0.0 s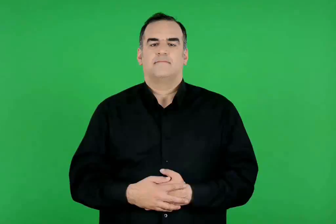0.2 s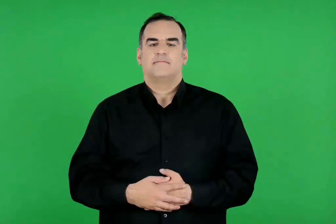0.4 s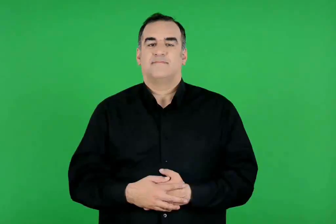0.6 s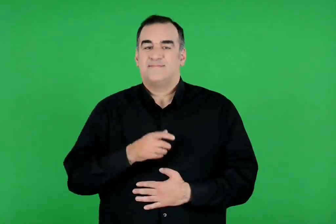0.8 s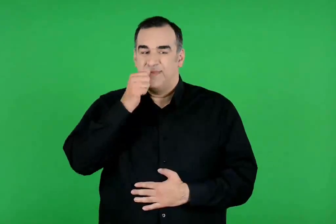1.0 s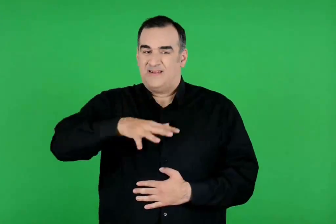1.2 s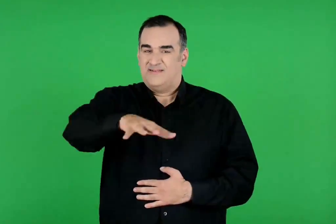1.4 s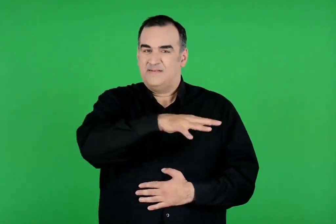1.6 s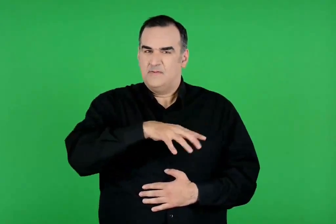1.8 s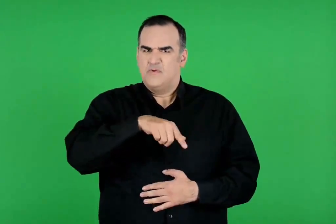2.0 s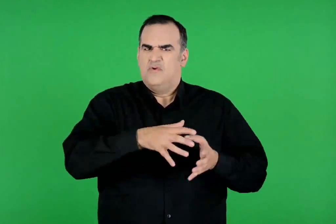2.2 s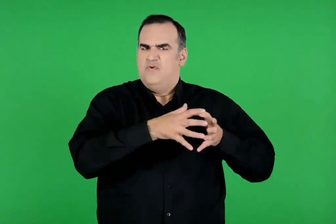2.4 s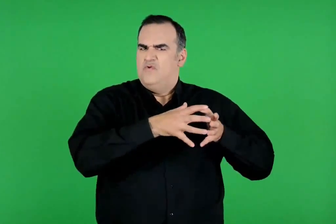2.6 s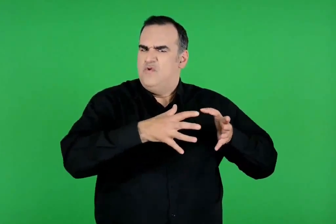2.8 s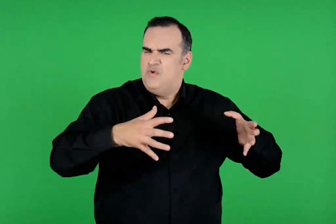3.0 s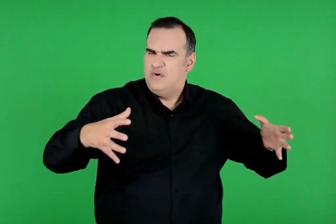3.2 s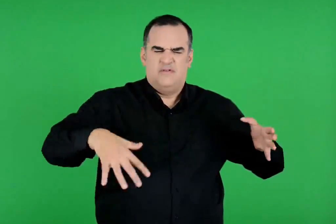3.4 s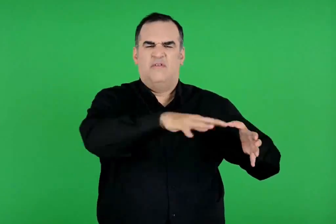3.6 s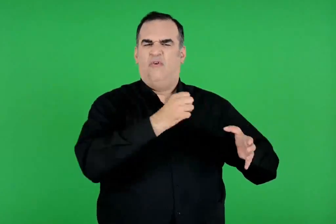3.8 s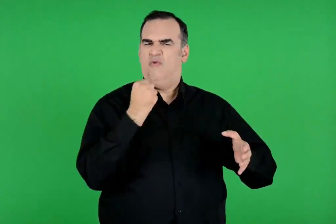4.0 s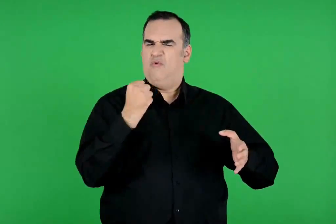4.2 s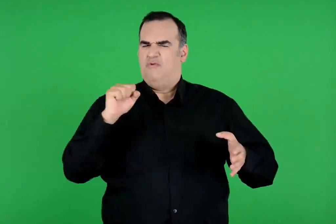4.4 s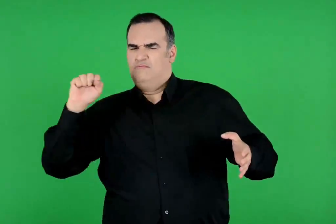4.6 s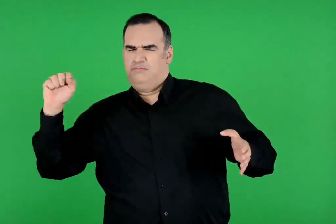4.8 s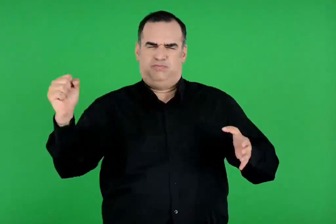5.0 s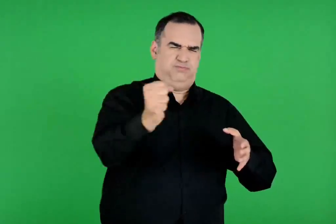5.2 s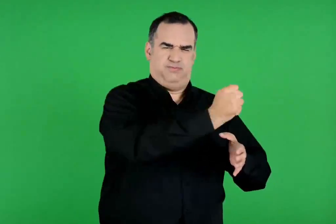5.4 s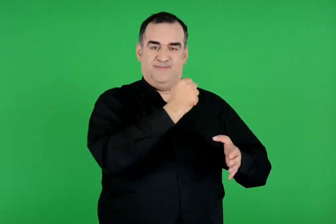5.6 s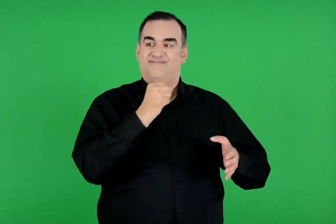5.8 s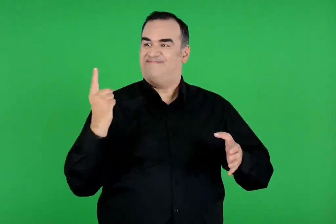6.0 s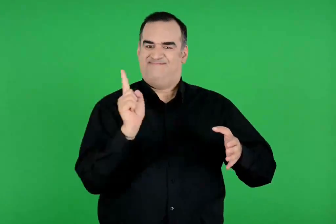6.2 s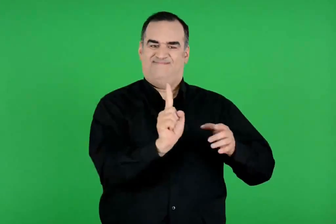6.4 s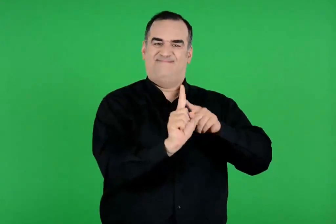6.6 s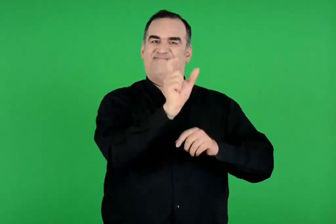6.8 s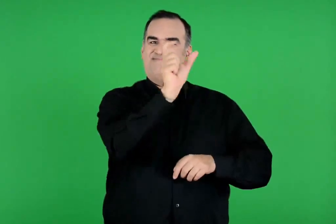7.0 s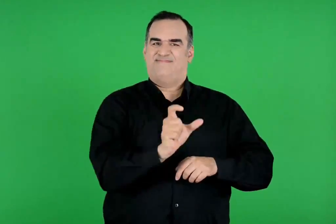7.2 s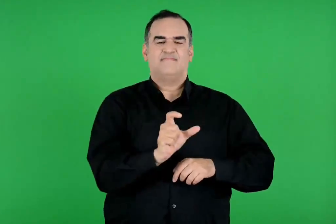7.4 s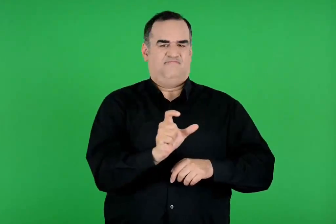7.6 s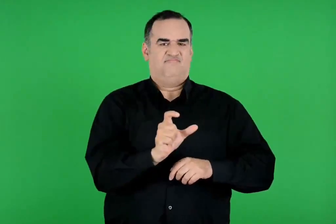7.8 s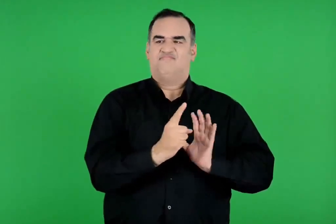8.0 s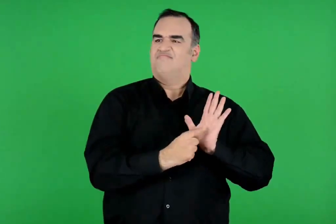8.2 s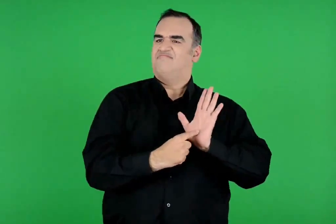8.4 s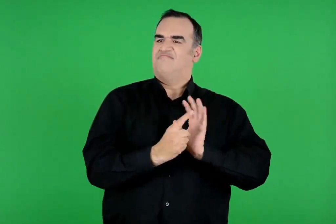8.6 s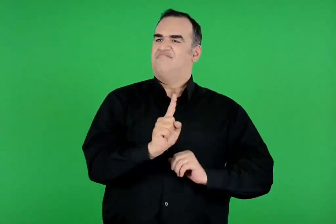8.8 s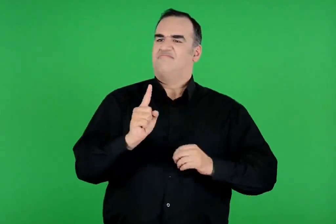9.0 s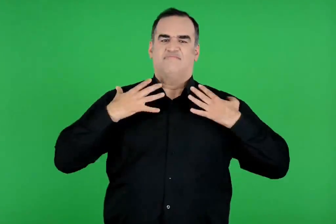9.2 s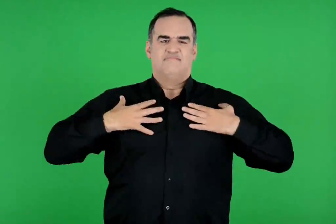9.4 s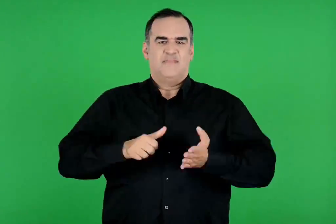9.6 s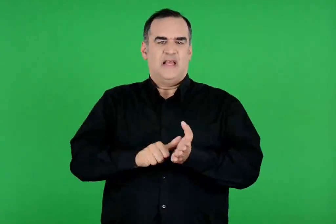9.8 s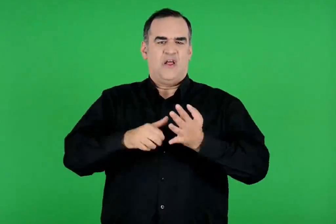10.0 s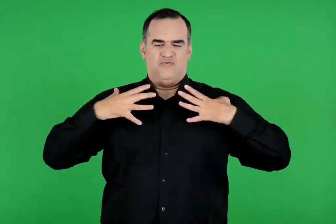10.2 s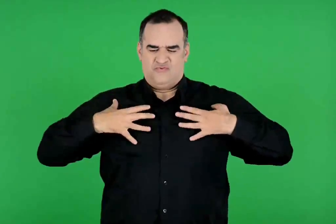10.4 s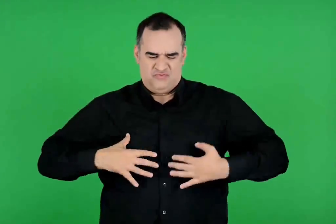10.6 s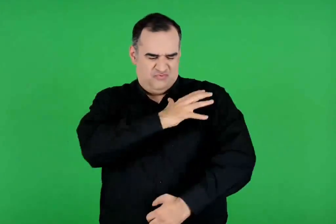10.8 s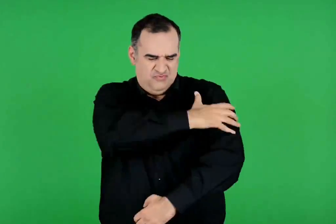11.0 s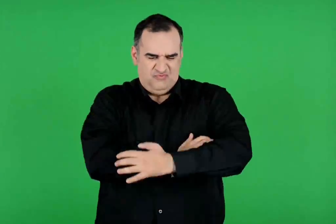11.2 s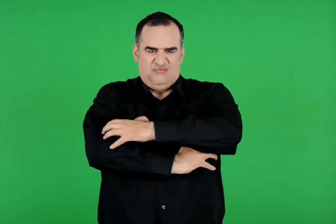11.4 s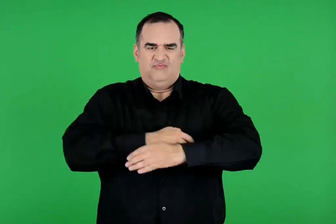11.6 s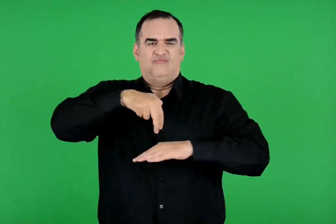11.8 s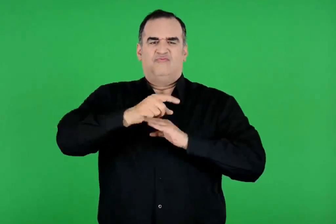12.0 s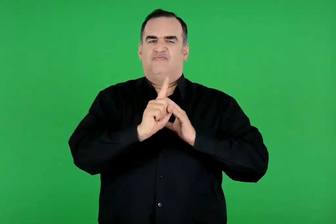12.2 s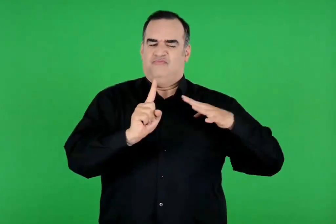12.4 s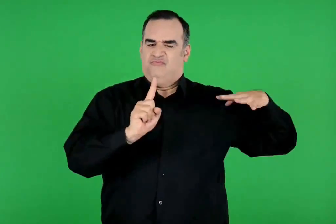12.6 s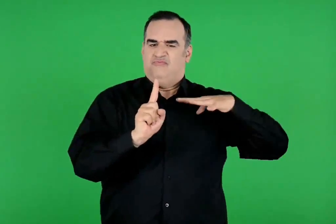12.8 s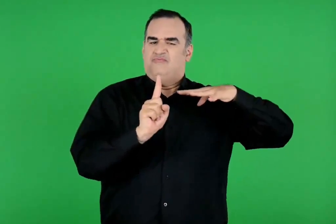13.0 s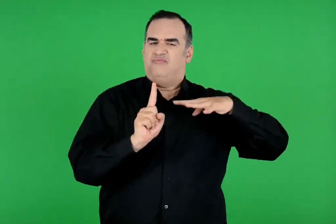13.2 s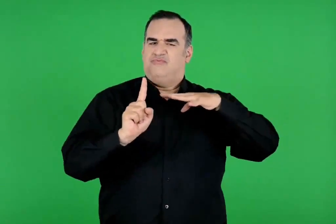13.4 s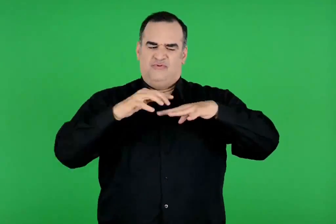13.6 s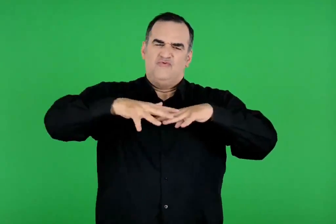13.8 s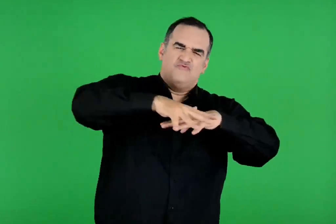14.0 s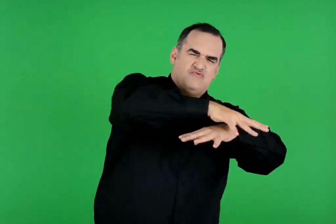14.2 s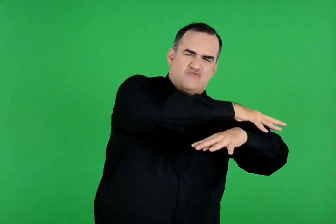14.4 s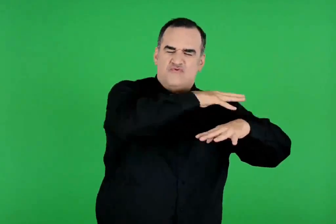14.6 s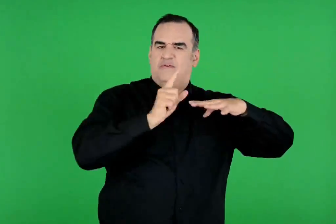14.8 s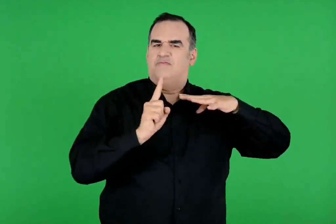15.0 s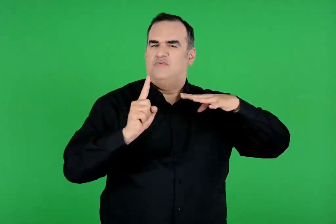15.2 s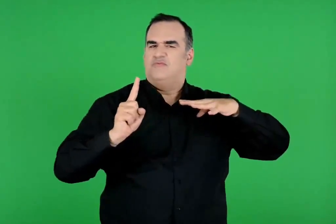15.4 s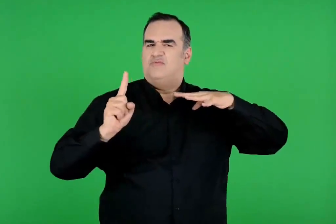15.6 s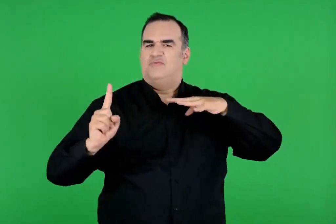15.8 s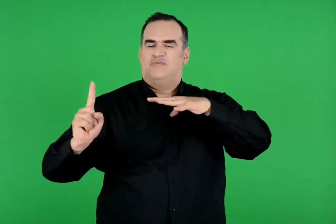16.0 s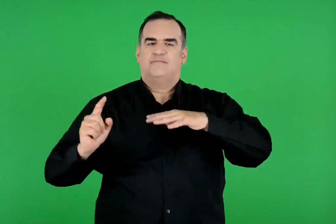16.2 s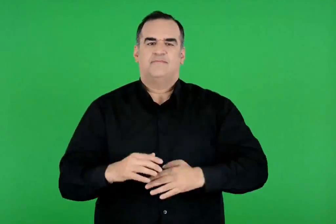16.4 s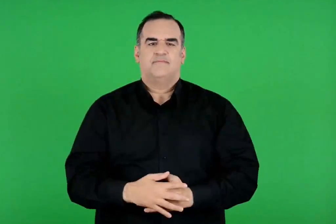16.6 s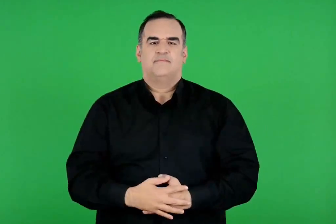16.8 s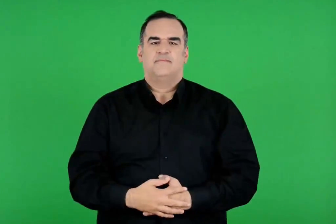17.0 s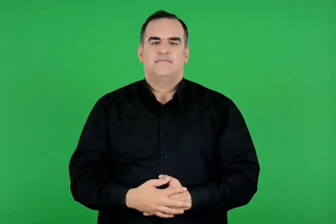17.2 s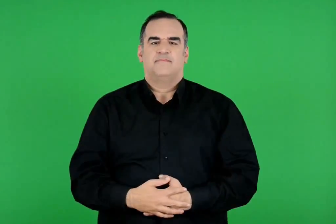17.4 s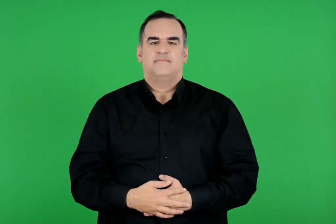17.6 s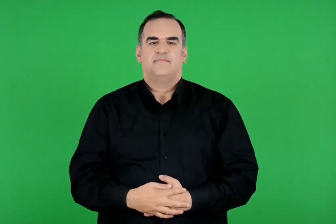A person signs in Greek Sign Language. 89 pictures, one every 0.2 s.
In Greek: οι άνδρες του ήταν οι περισσότεροι και οι καλύτεροι όλων , ενώ αυτός ανάμεσά τους ήταν χαλκοφορεμένος και υπερήφανος , γιατί σαν καλύτερος οδηγούσε και τους πιο πολλούς άνδρες
